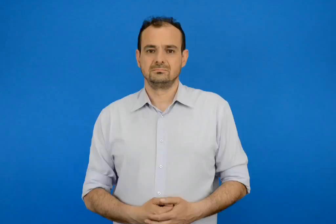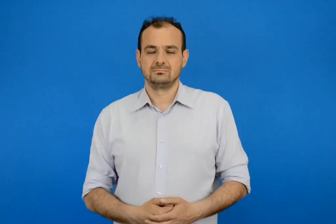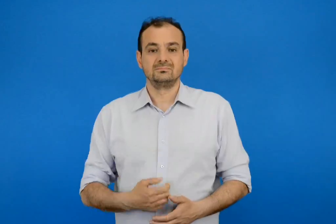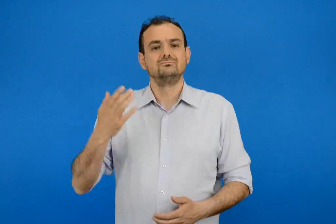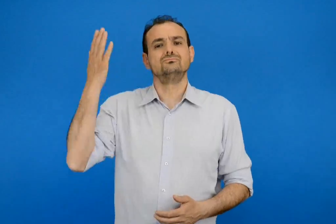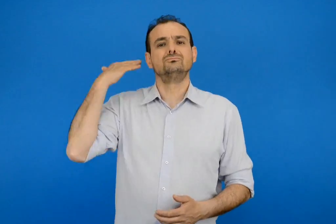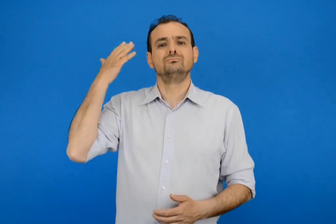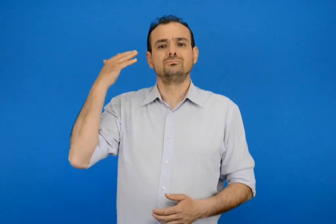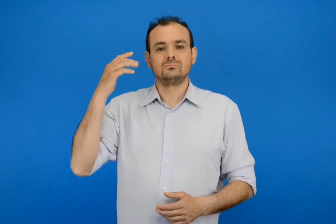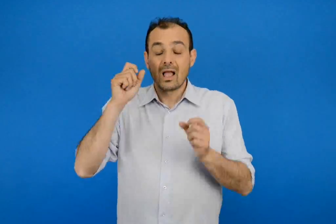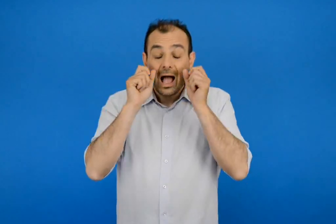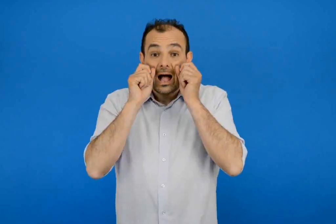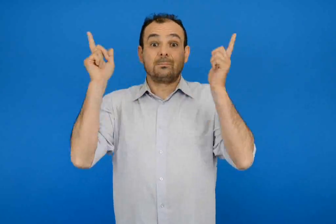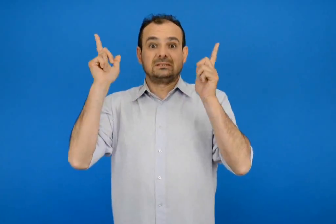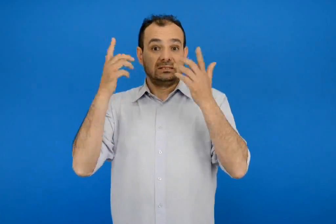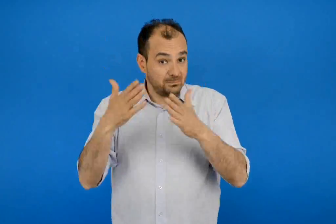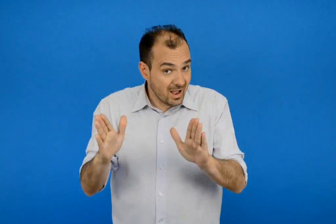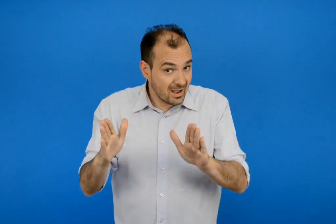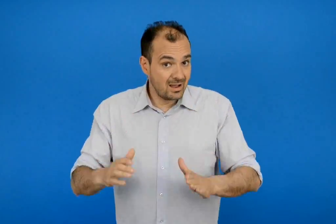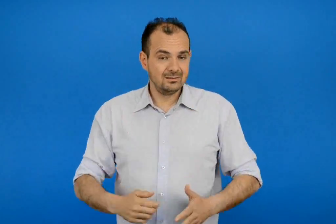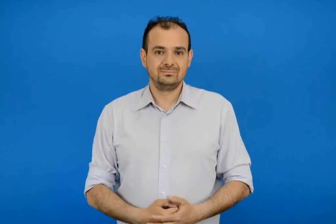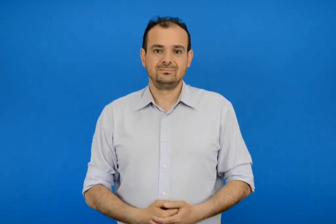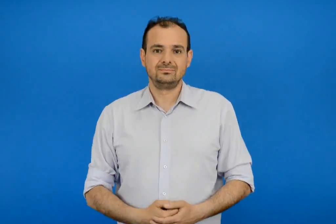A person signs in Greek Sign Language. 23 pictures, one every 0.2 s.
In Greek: υπήρξε κάποια έκπληξη ;
